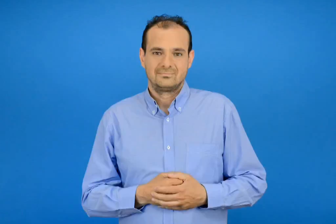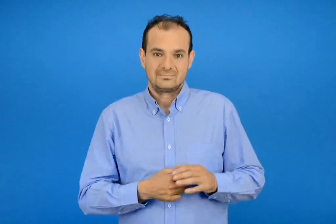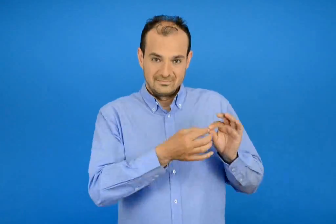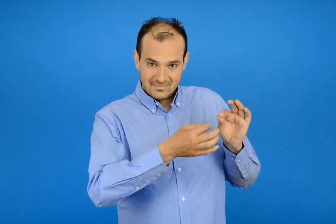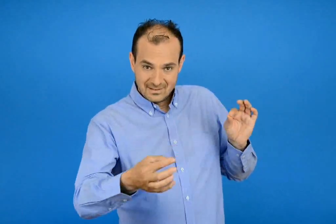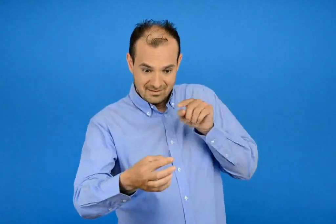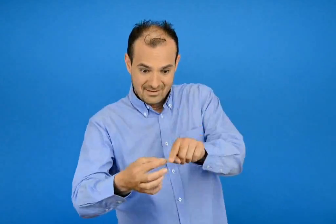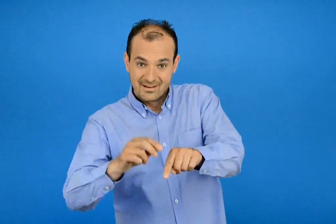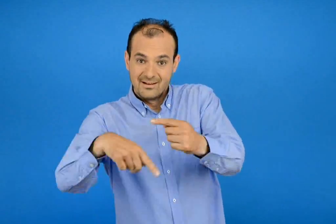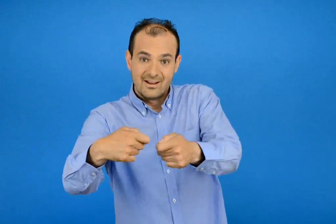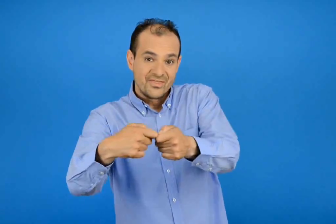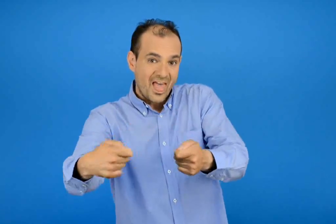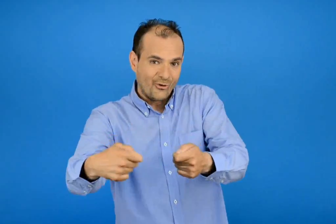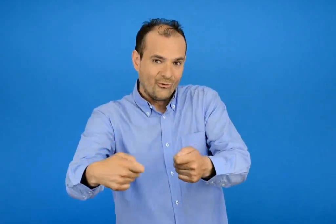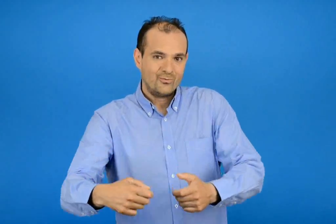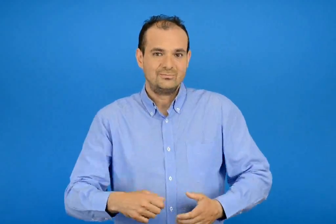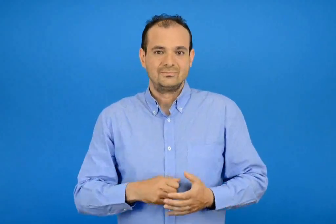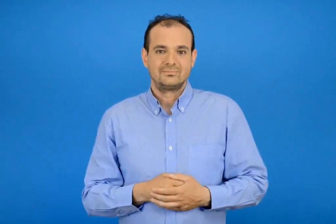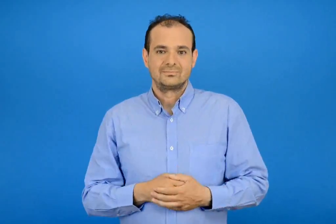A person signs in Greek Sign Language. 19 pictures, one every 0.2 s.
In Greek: δένω
